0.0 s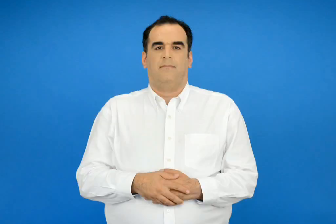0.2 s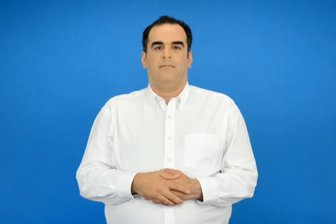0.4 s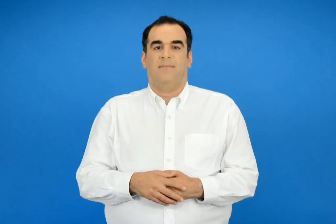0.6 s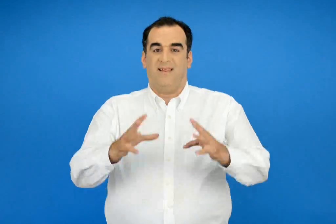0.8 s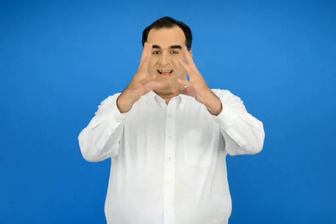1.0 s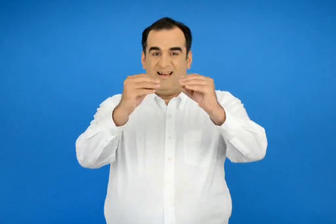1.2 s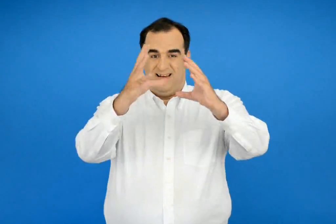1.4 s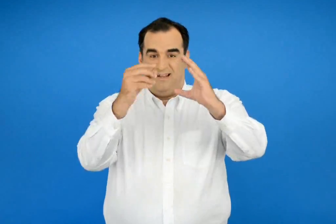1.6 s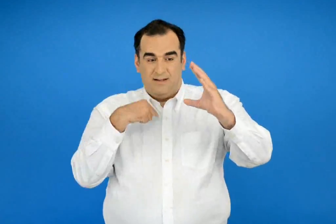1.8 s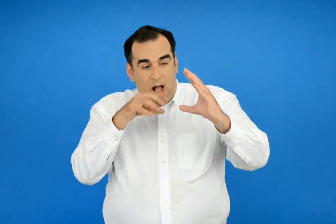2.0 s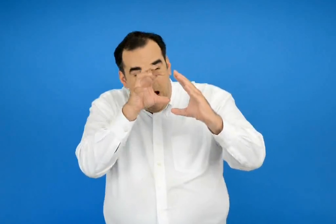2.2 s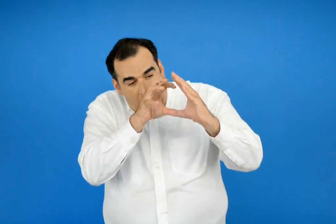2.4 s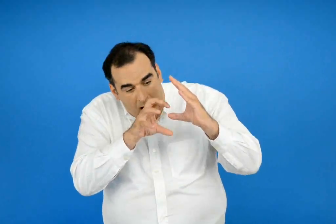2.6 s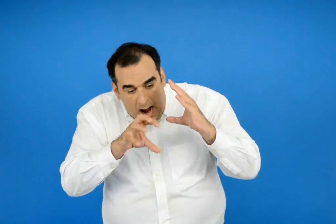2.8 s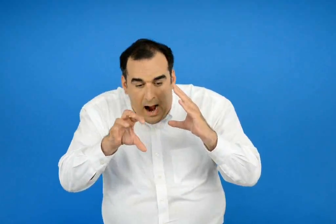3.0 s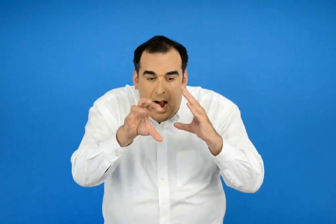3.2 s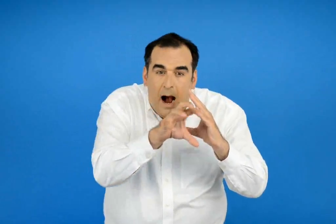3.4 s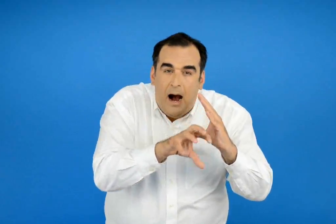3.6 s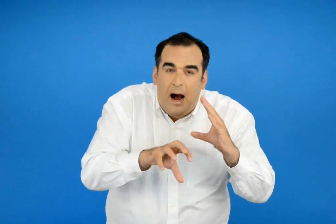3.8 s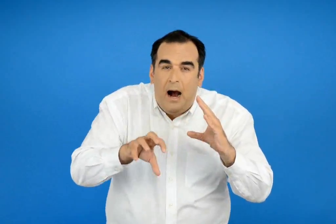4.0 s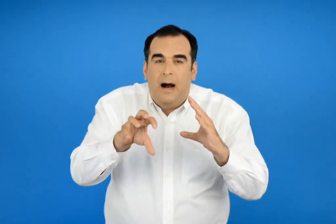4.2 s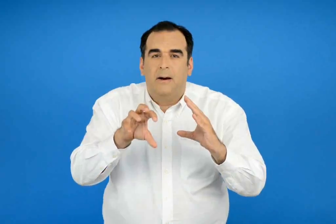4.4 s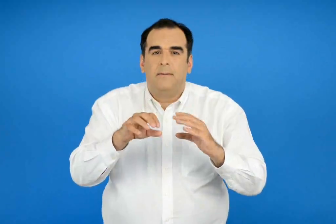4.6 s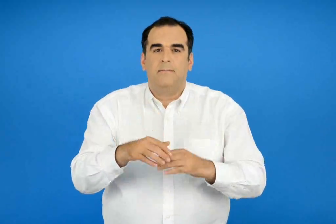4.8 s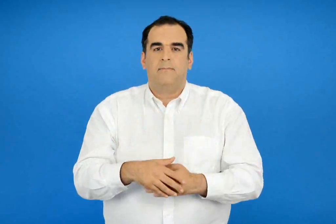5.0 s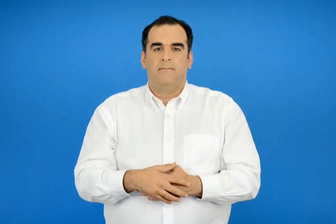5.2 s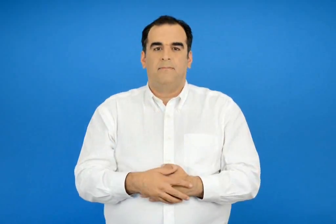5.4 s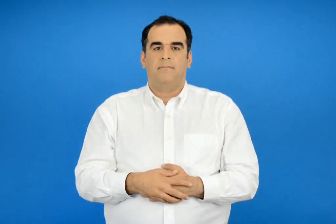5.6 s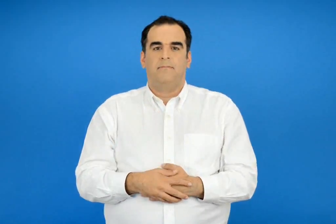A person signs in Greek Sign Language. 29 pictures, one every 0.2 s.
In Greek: ψάχνω κάτι μέσα στα άχυρα
